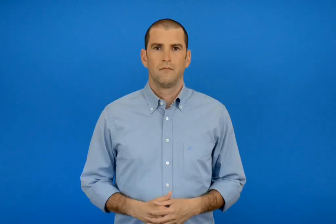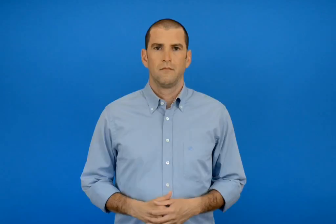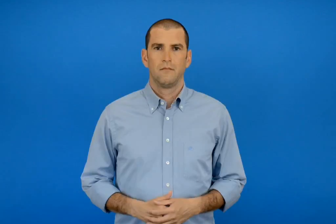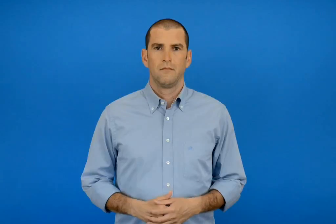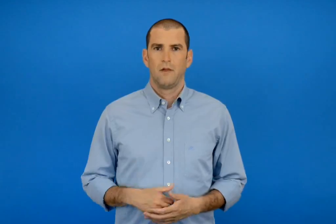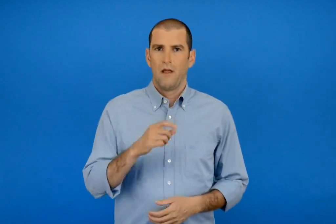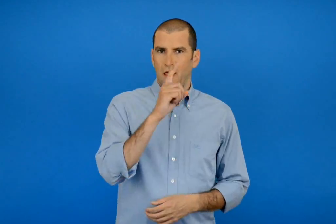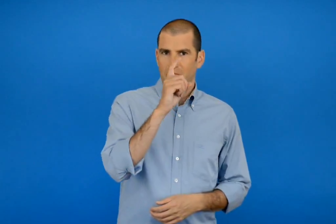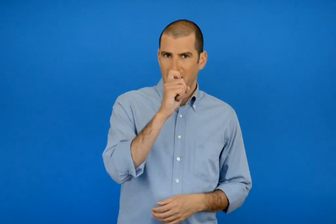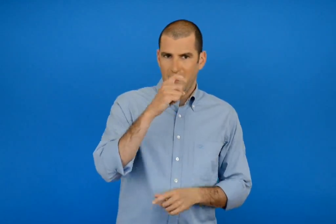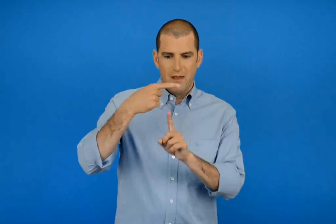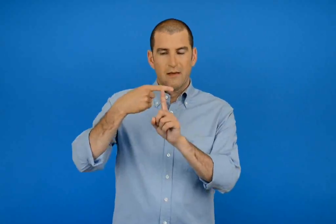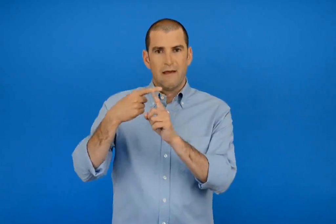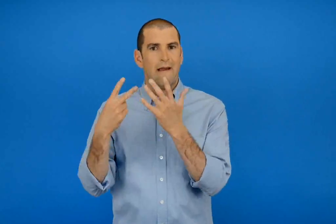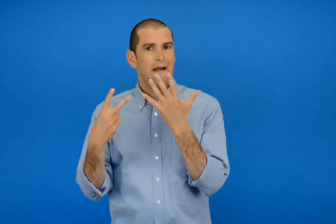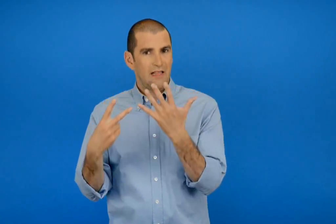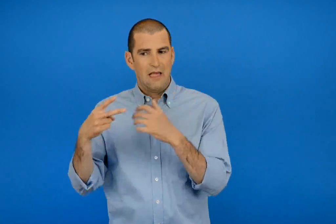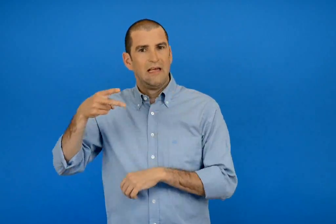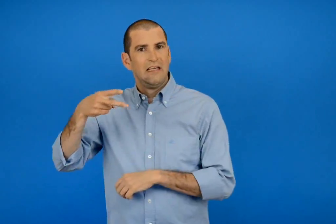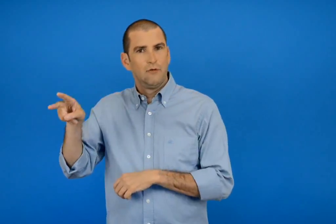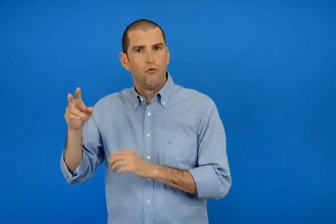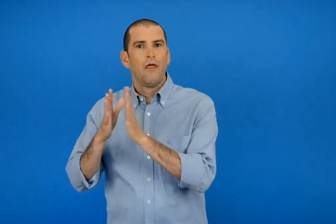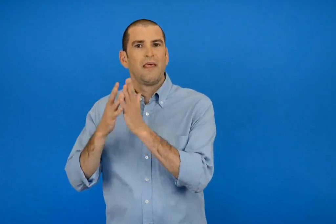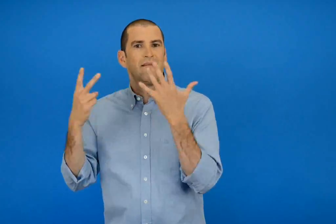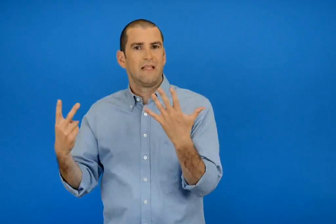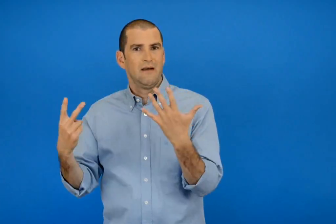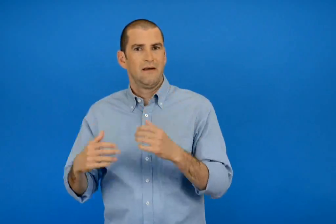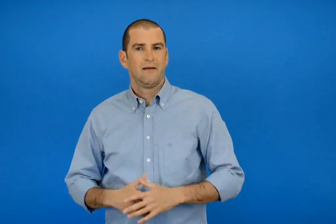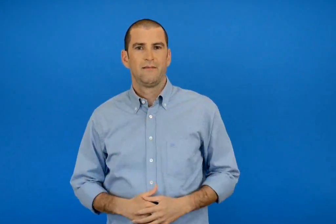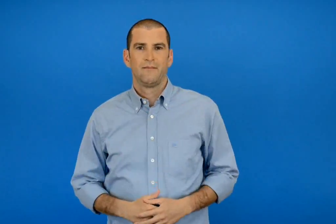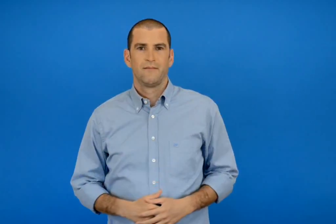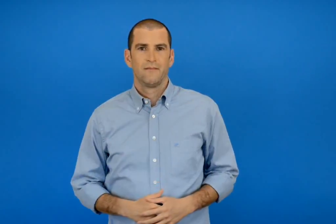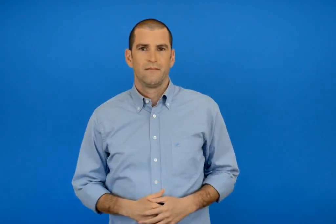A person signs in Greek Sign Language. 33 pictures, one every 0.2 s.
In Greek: 10 + 7 = 17
